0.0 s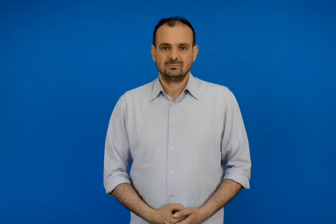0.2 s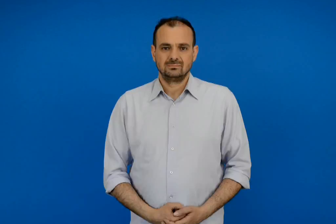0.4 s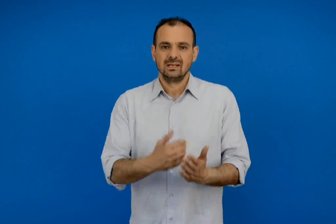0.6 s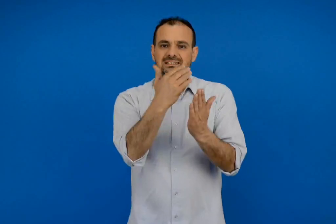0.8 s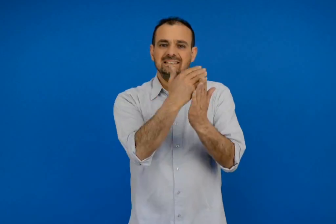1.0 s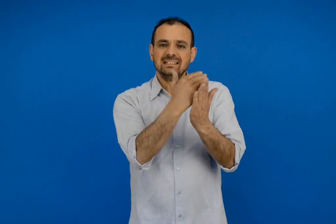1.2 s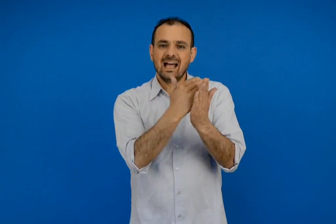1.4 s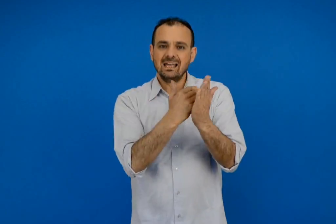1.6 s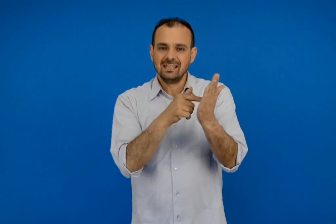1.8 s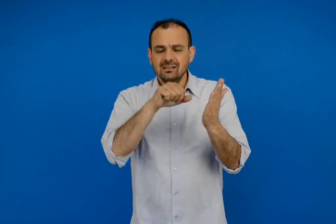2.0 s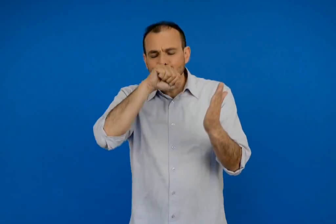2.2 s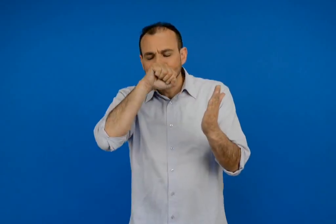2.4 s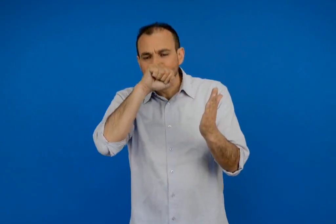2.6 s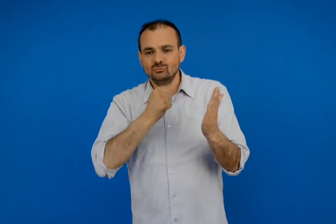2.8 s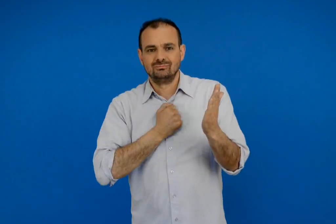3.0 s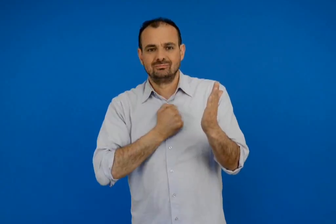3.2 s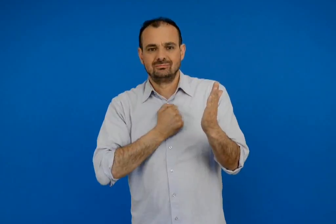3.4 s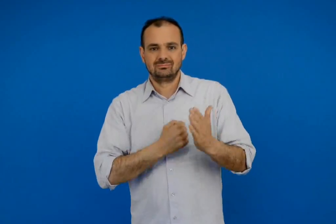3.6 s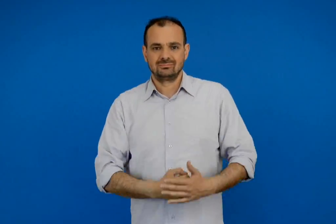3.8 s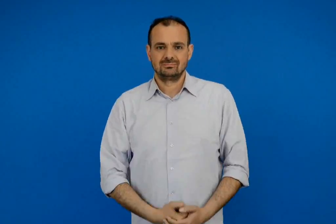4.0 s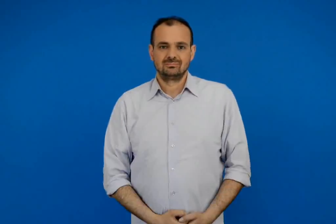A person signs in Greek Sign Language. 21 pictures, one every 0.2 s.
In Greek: η αγαπημένη μου συνταγή
